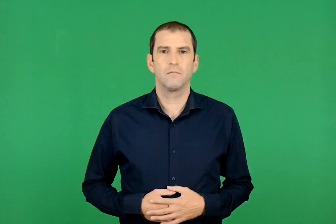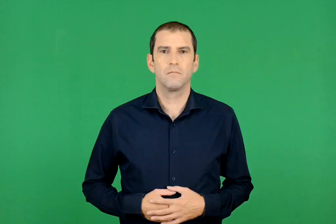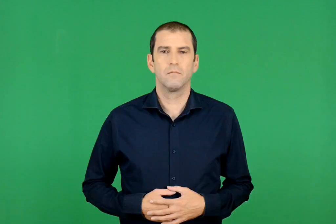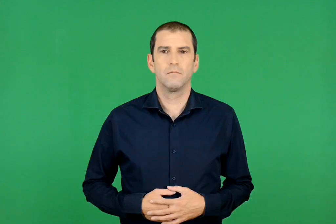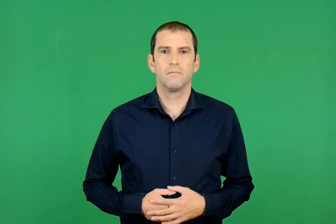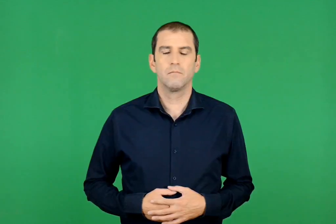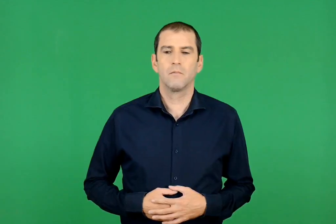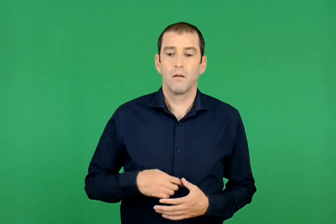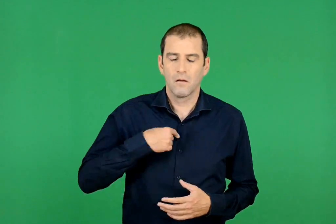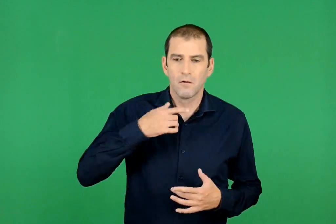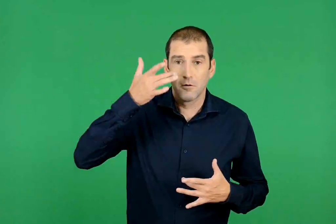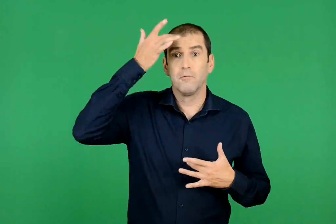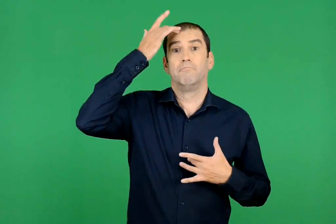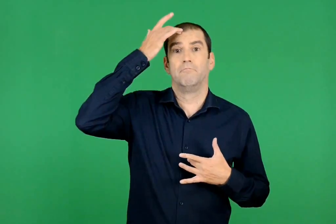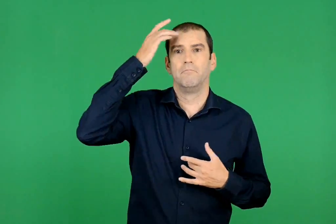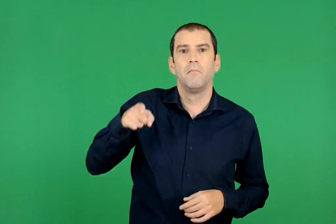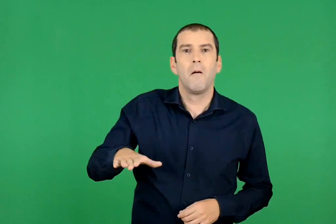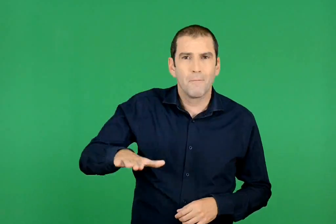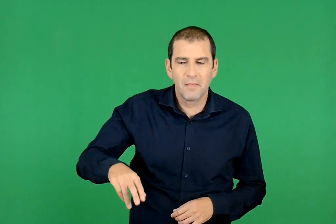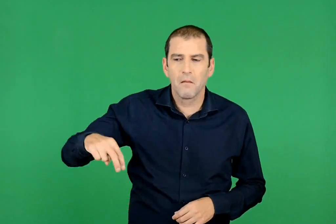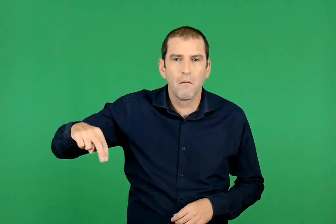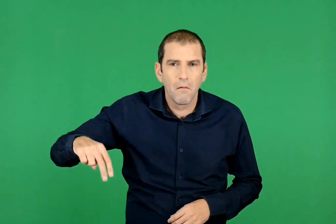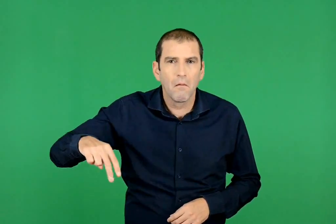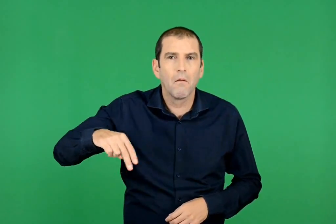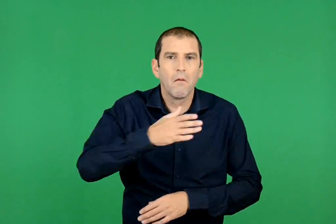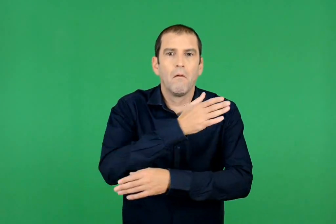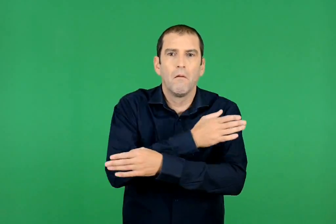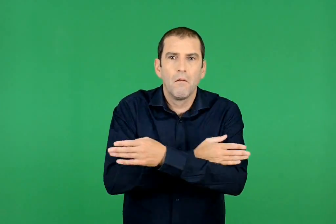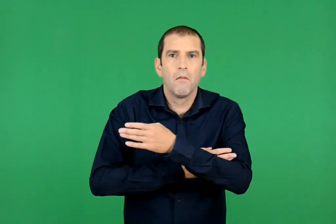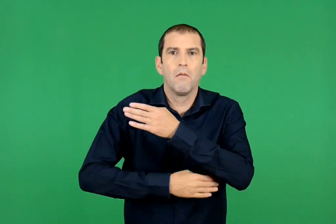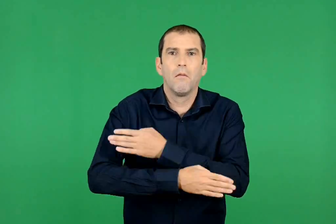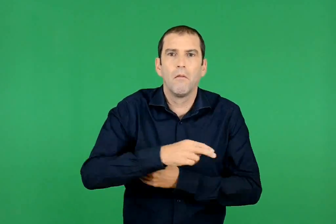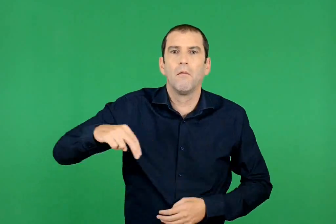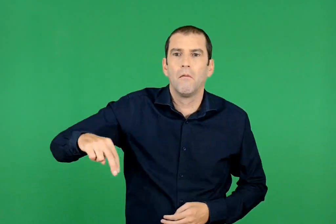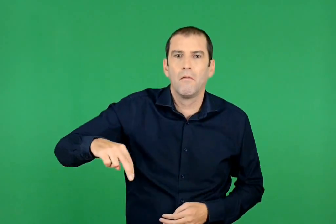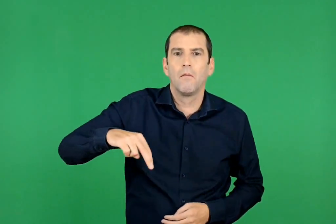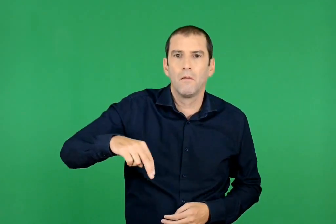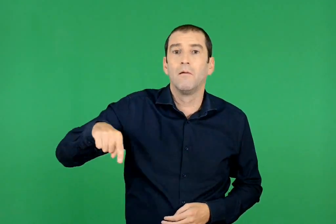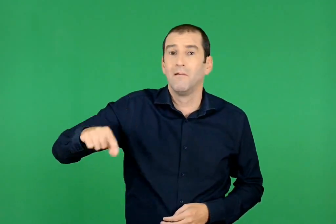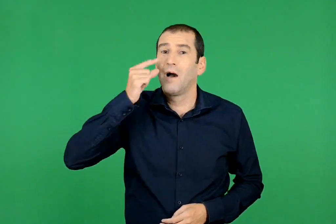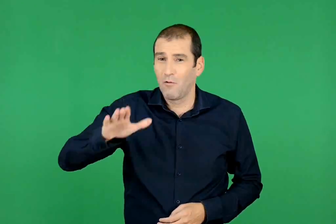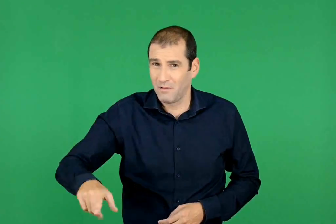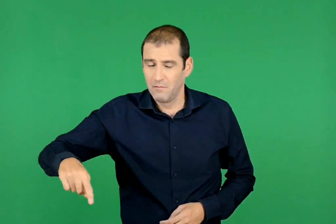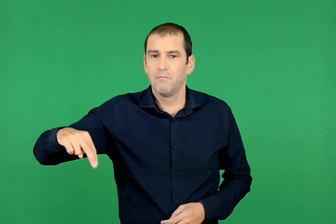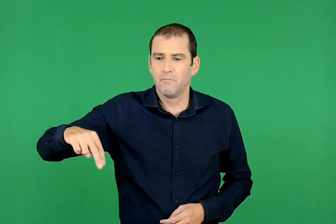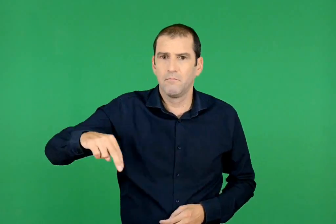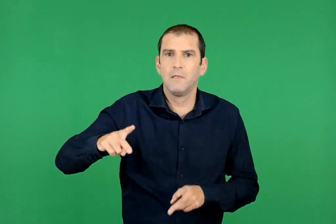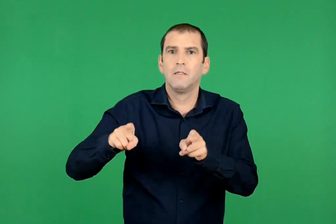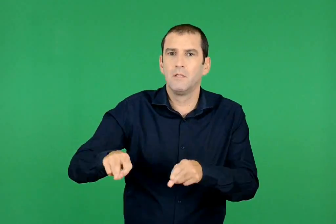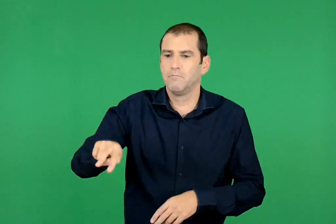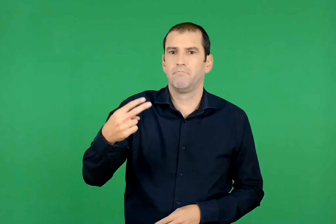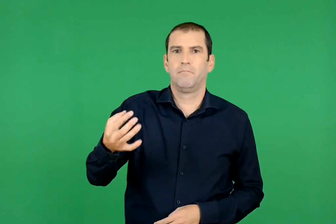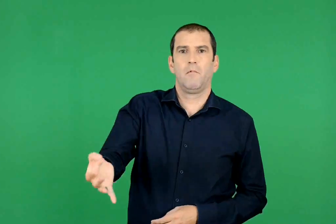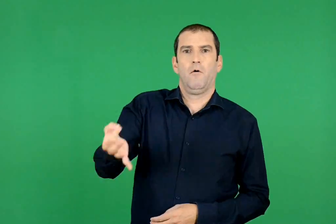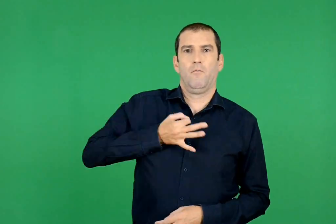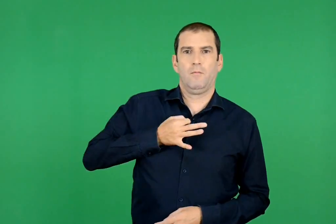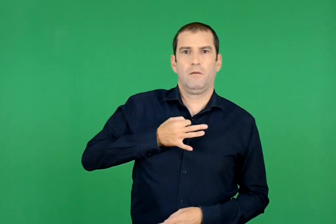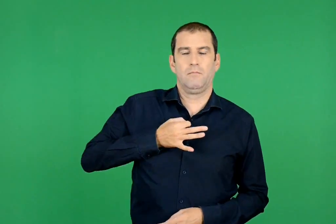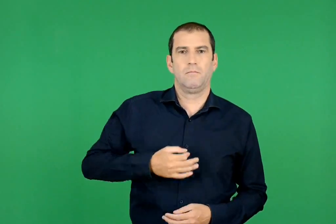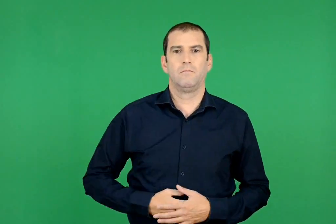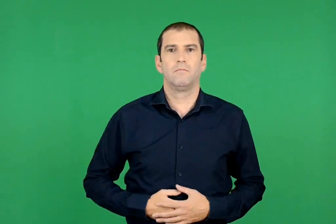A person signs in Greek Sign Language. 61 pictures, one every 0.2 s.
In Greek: τότε αντιλήφθηκα ότι το παιδί περπατούσε με κόπο. το αγοράκι σταμάτησε και είπε
